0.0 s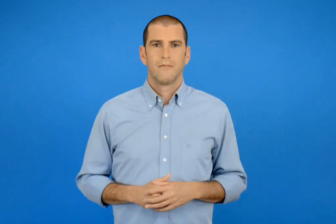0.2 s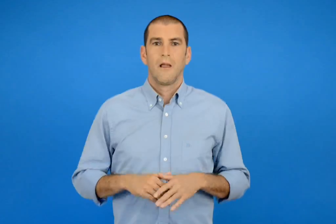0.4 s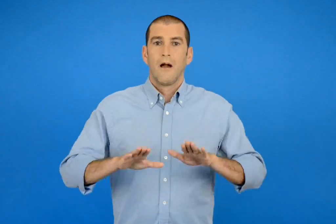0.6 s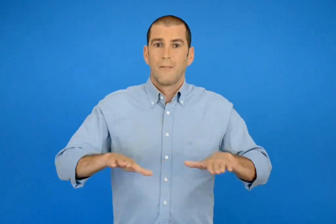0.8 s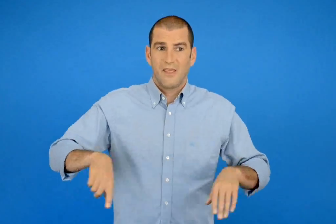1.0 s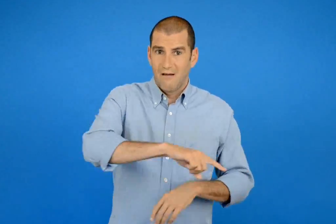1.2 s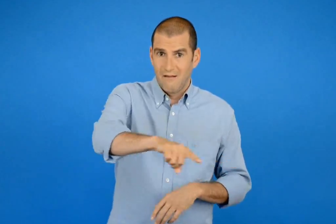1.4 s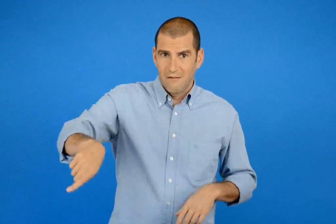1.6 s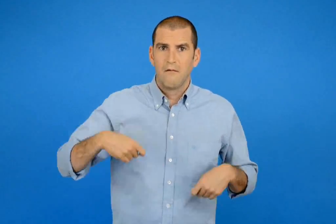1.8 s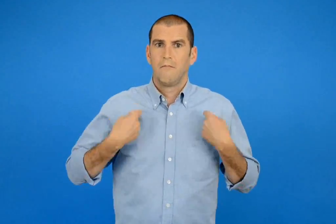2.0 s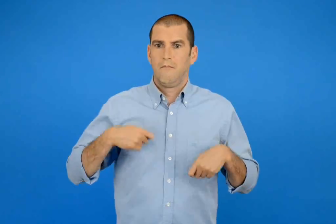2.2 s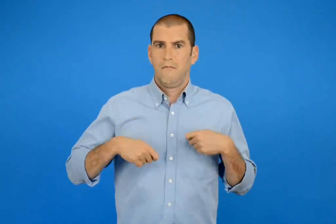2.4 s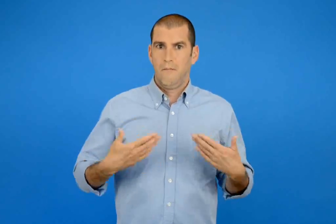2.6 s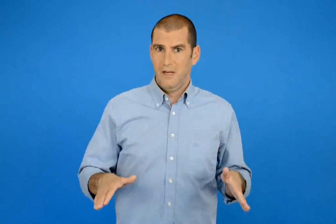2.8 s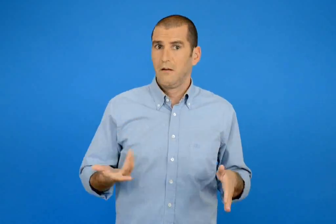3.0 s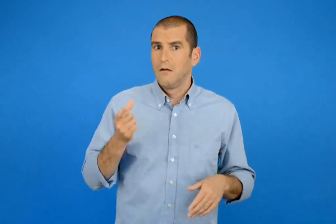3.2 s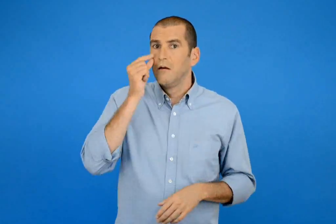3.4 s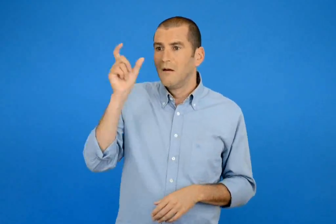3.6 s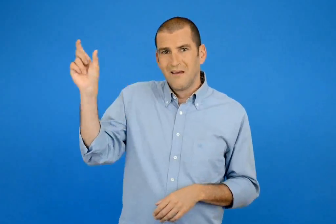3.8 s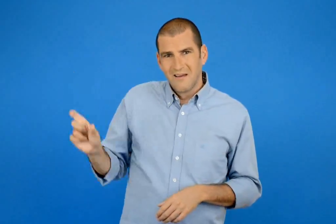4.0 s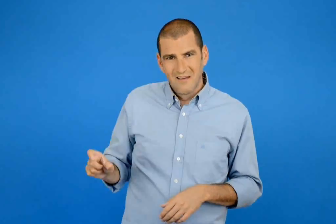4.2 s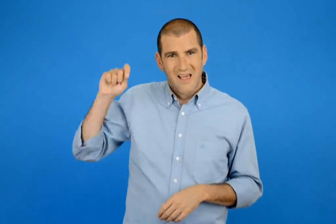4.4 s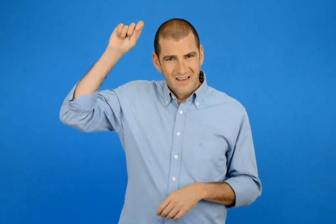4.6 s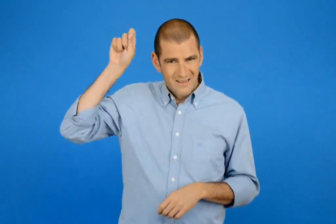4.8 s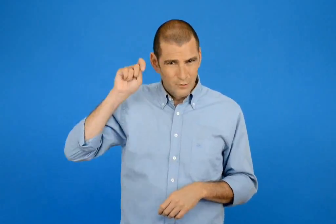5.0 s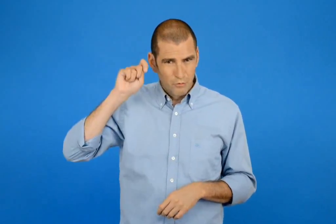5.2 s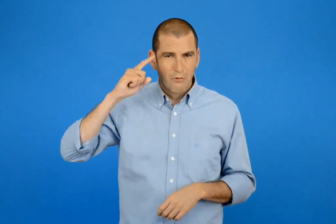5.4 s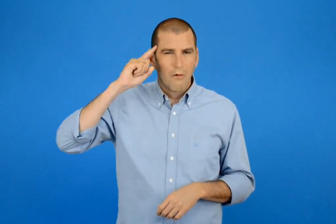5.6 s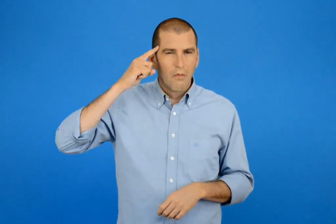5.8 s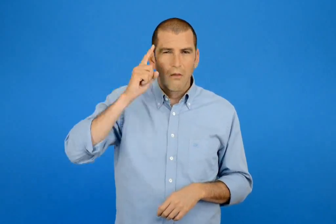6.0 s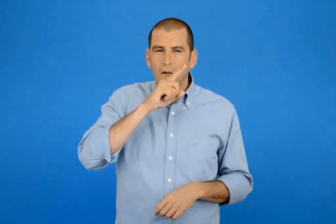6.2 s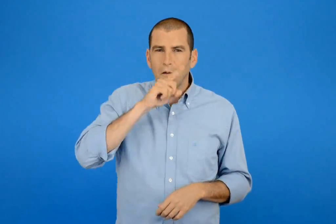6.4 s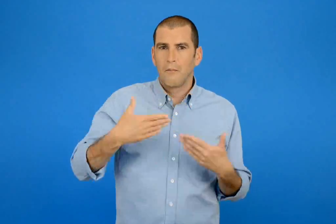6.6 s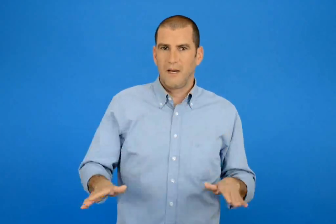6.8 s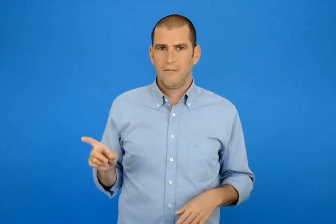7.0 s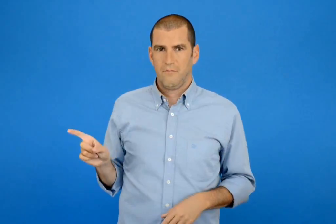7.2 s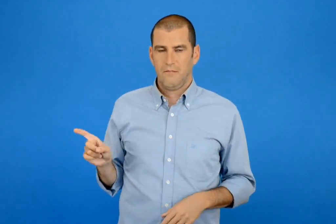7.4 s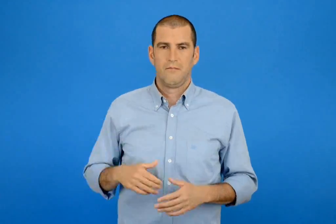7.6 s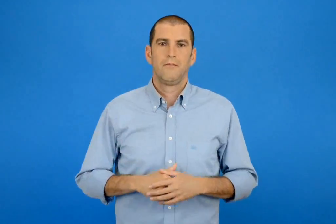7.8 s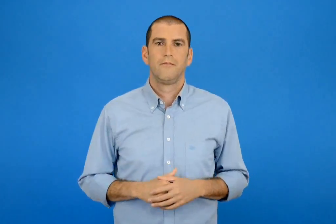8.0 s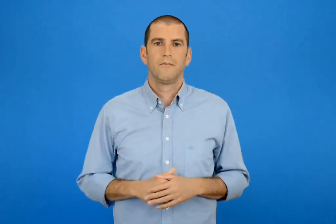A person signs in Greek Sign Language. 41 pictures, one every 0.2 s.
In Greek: τα παιδιά παραπονέθηκαν ότι ο χρήστος έκανε ζαβολιά
